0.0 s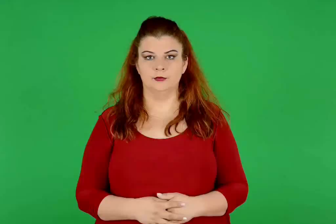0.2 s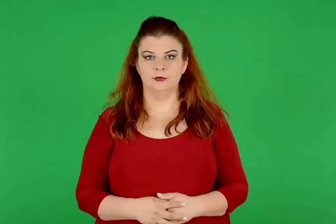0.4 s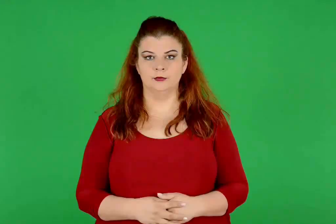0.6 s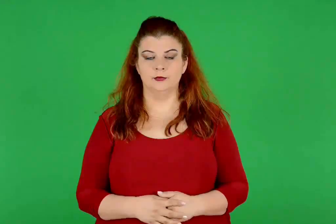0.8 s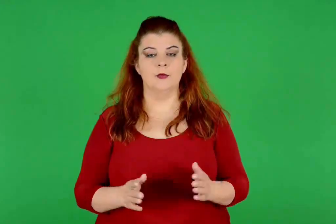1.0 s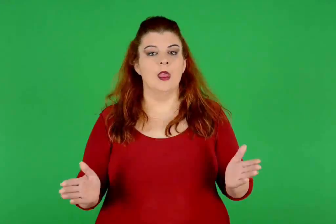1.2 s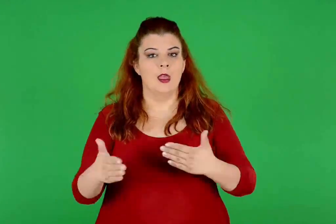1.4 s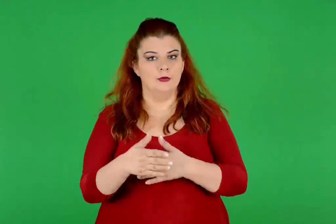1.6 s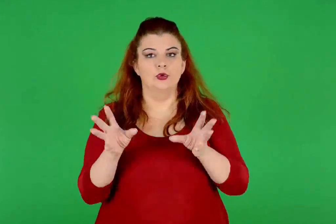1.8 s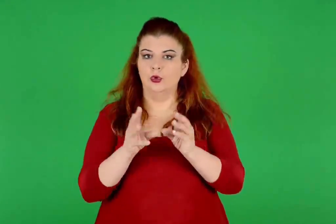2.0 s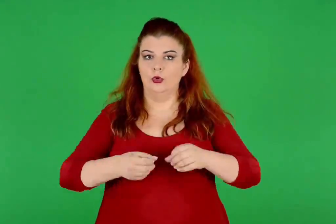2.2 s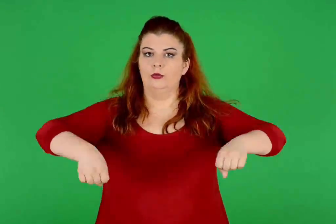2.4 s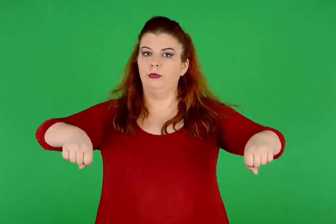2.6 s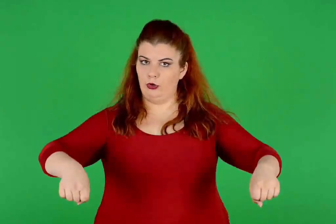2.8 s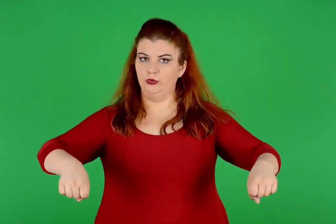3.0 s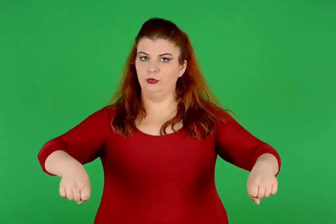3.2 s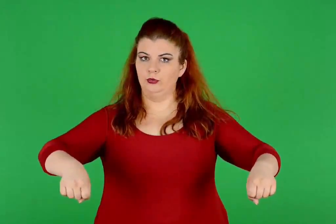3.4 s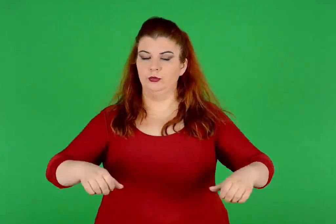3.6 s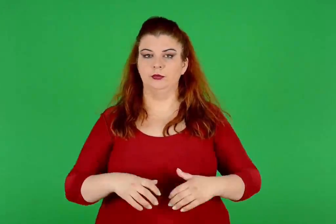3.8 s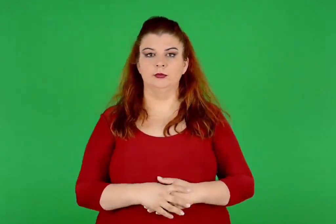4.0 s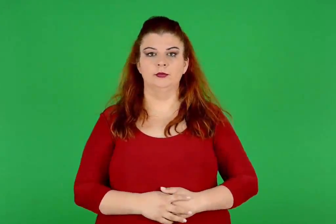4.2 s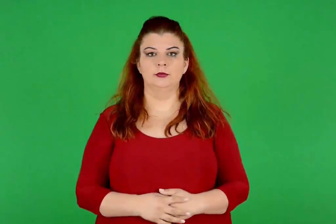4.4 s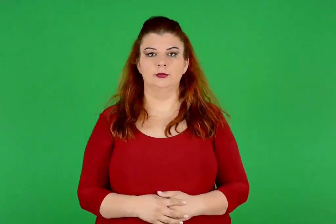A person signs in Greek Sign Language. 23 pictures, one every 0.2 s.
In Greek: η αίθουσα του θρόνου
